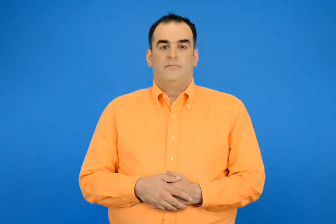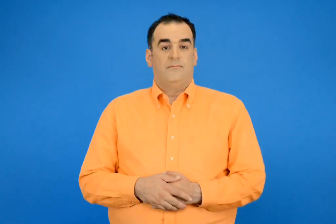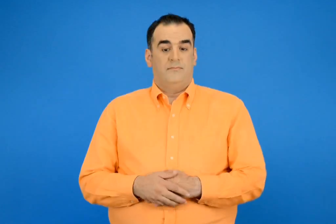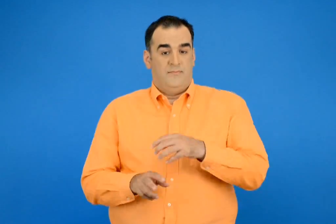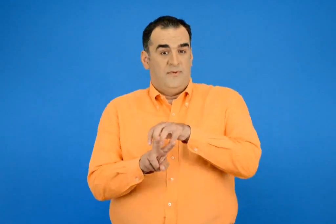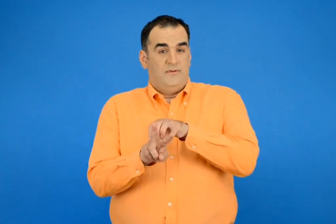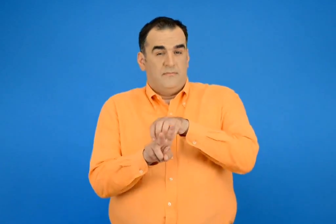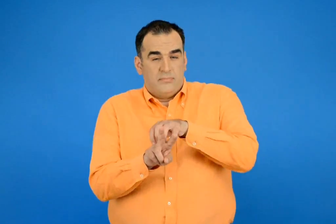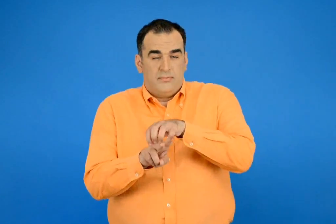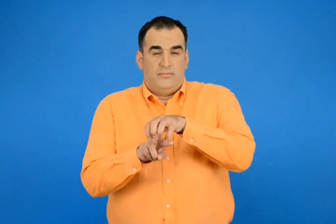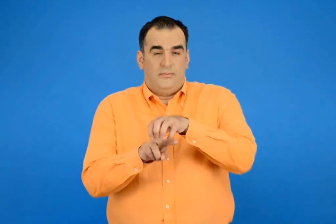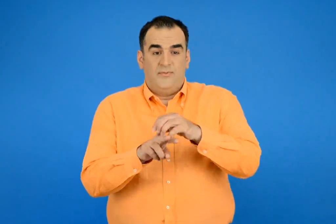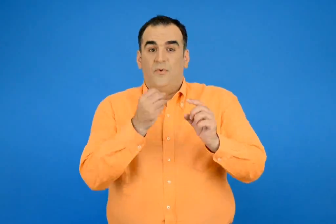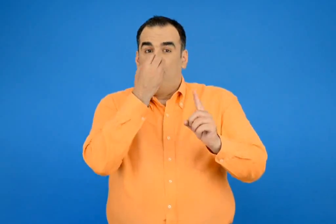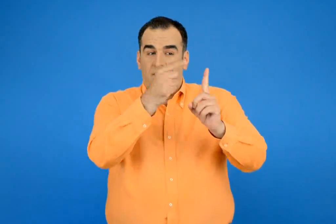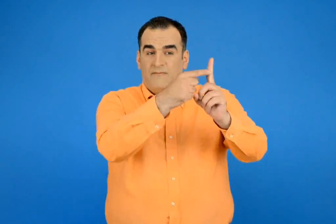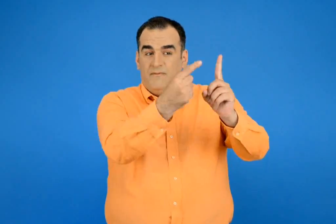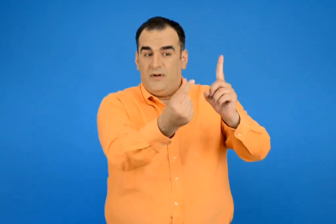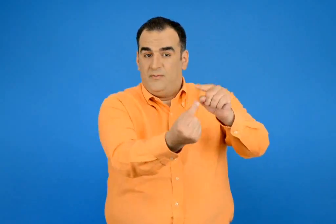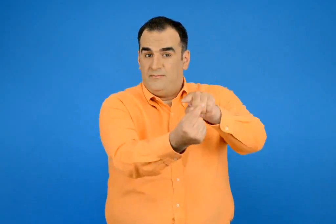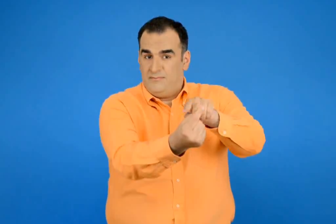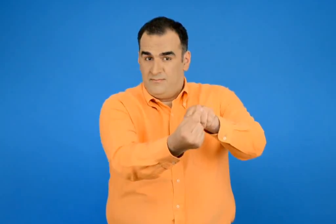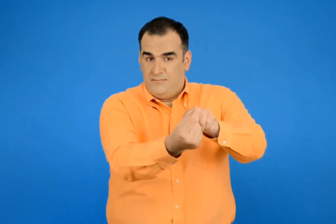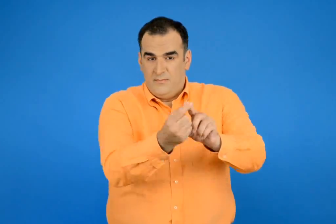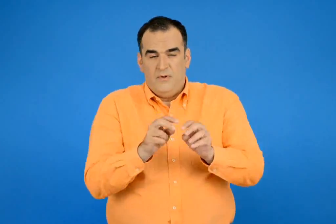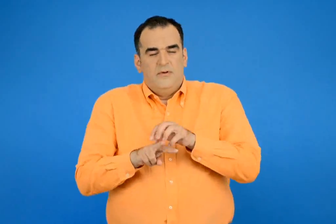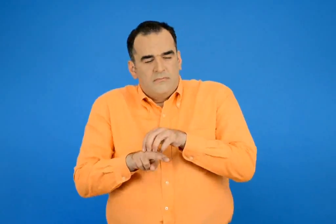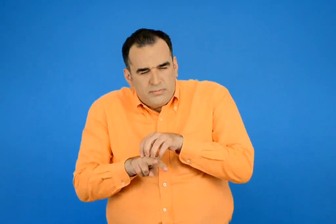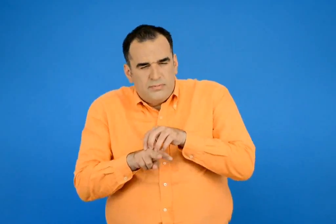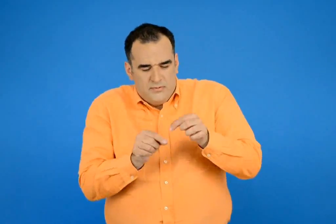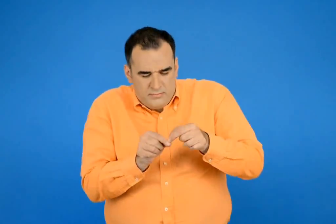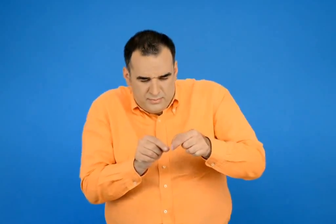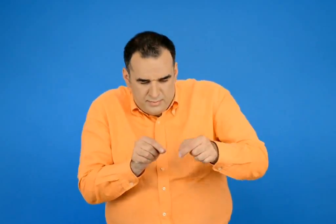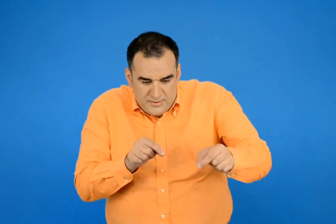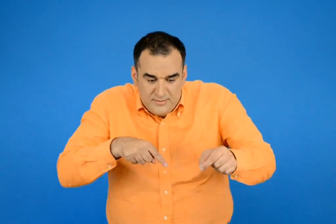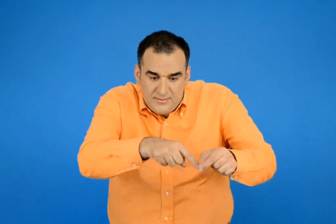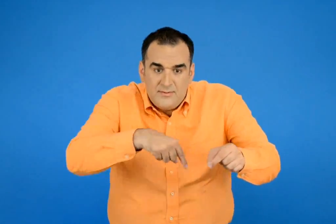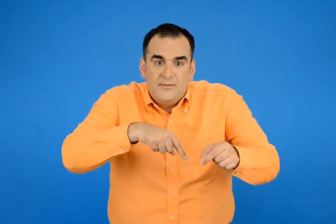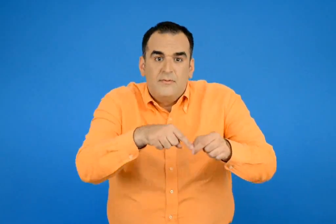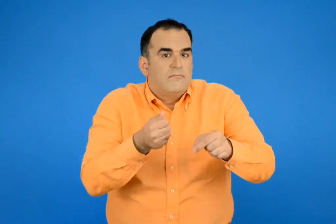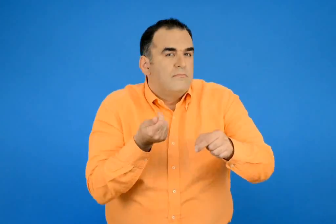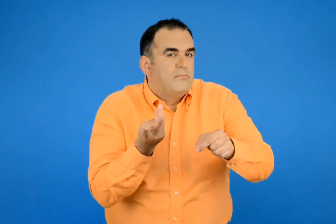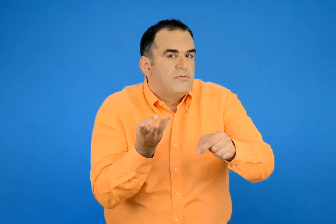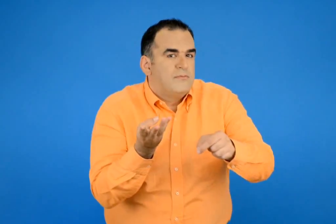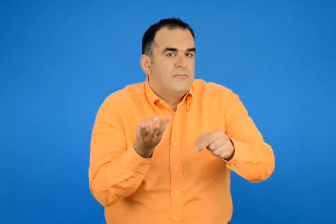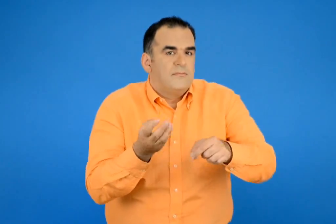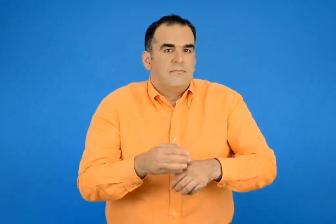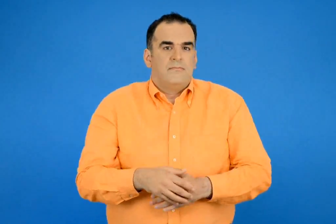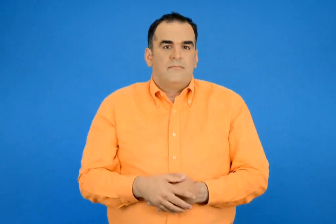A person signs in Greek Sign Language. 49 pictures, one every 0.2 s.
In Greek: πόση απόσταση θα διανύσει το σαλιγκαράκι για να φτάσει στο φύλλο ;
